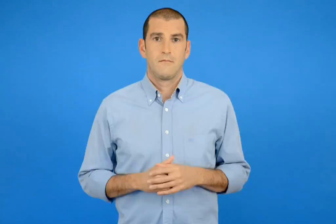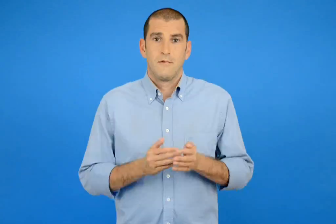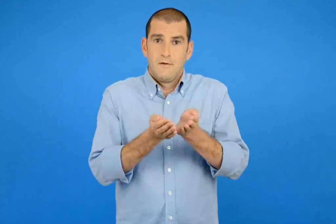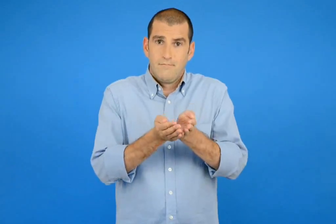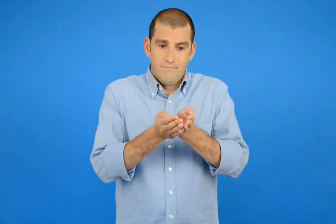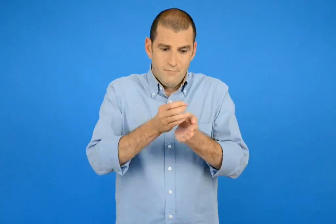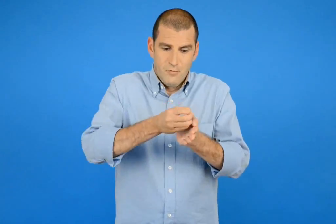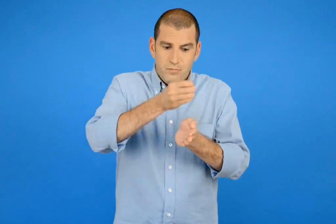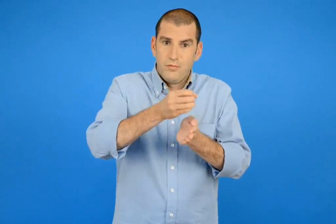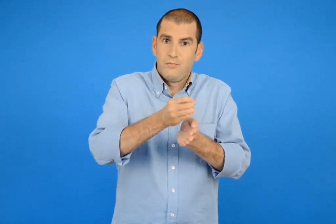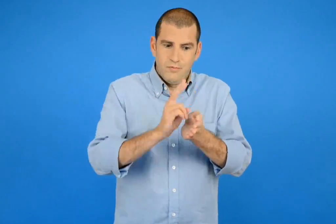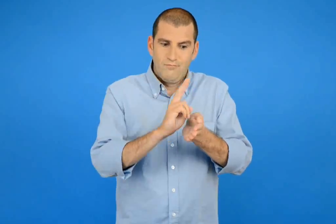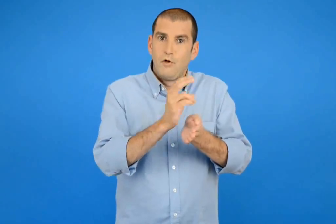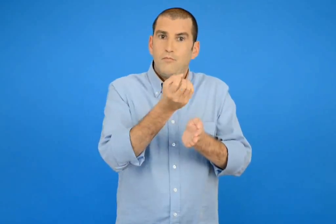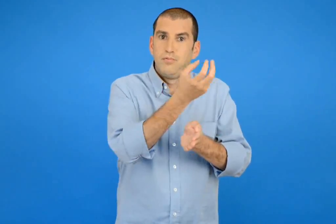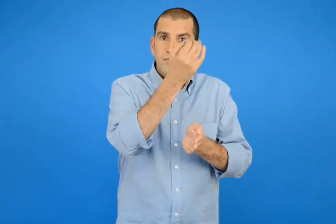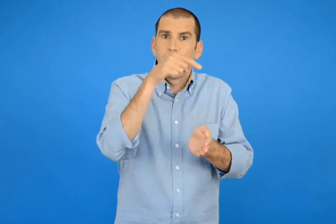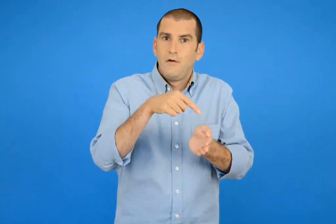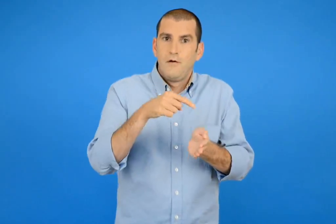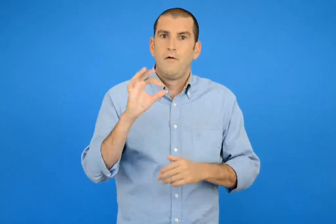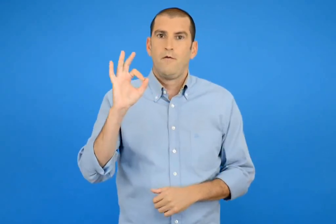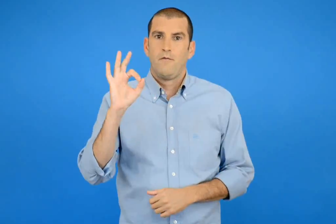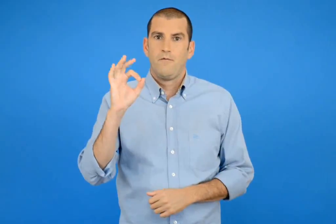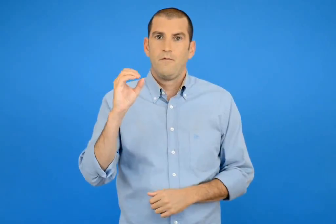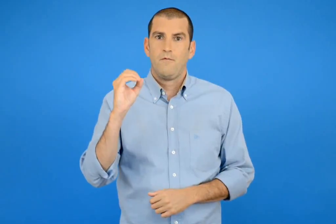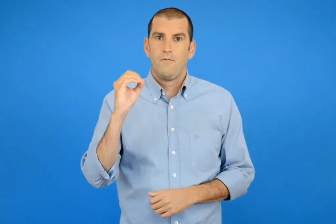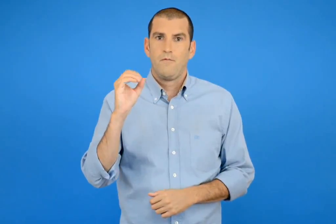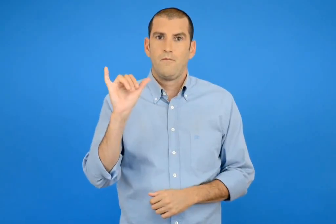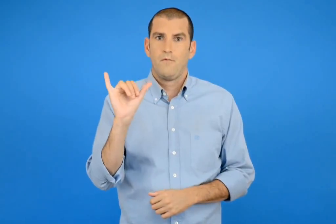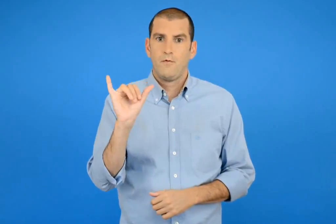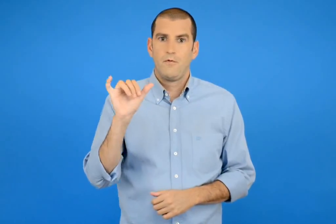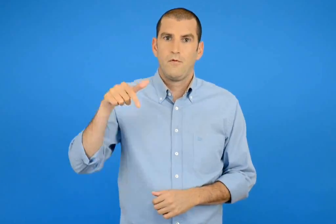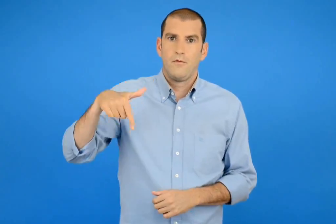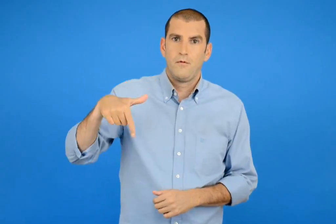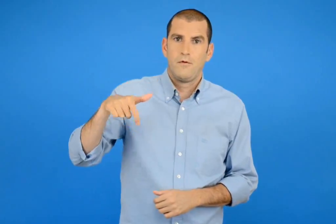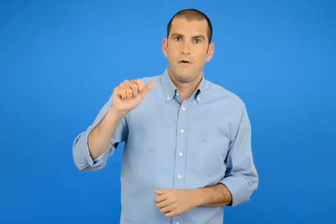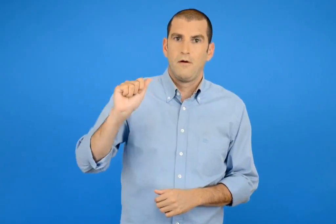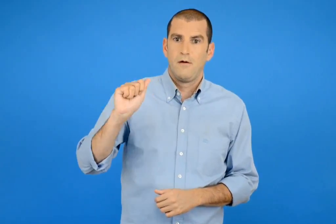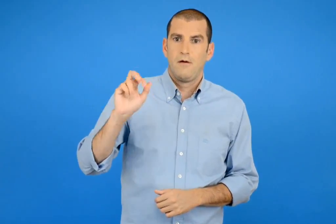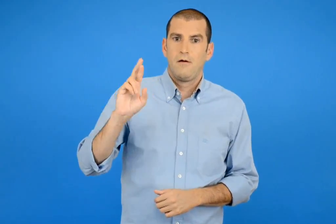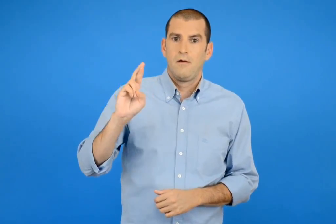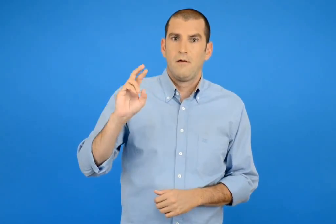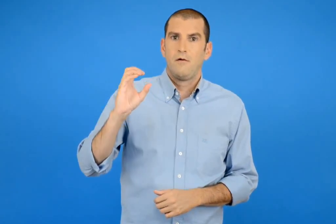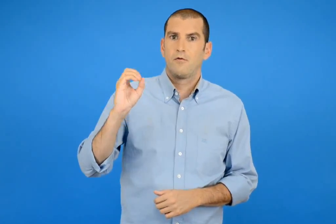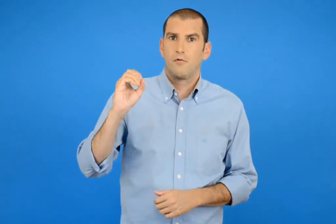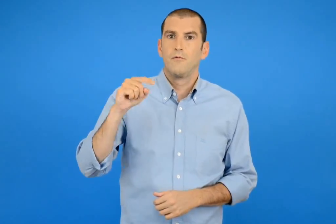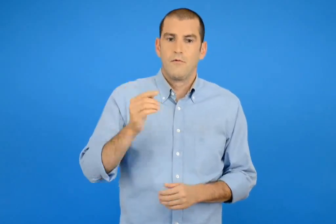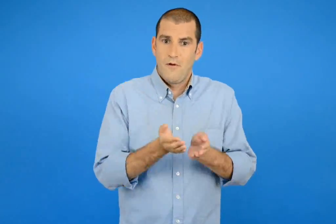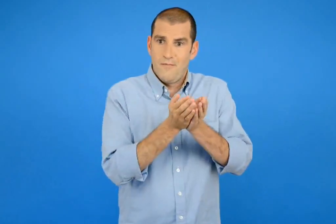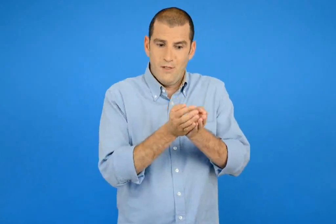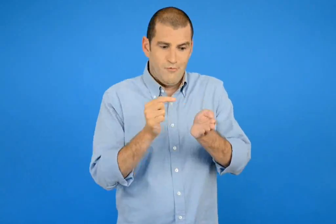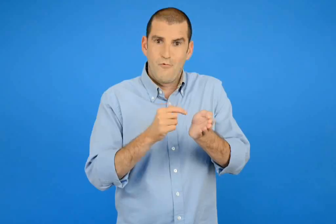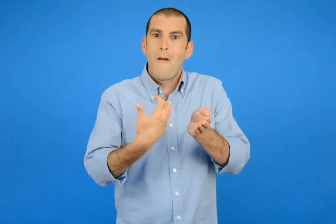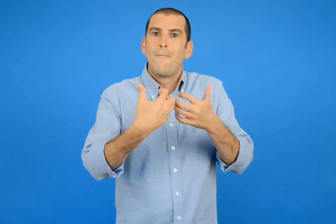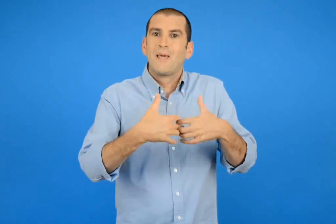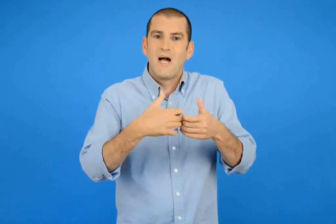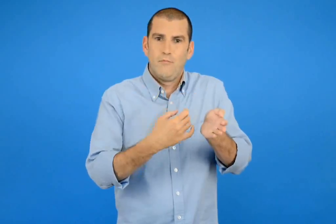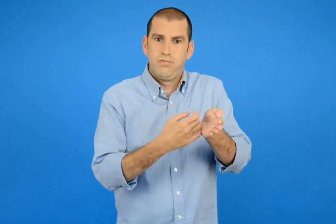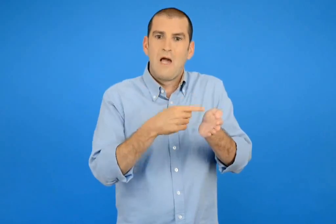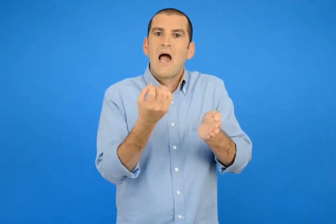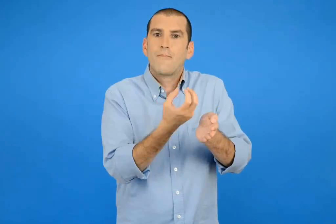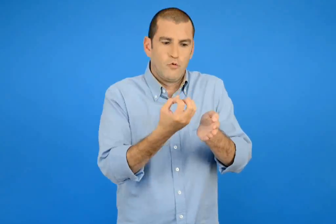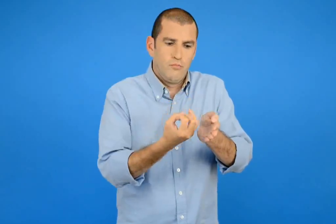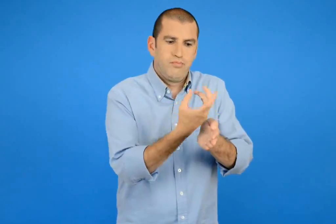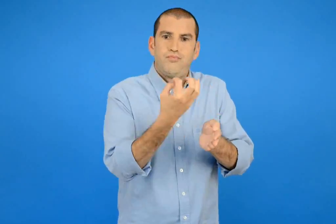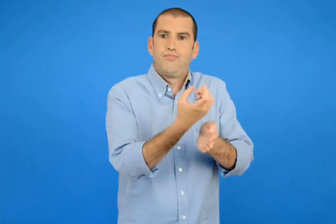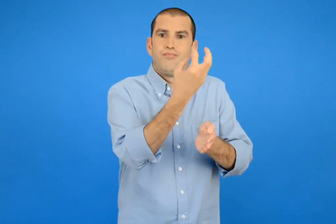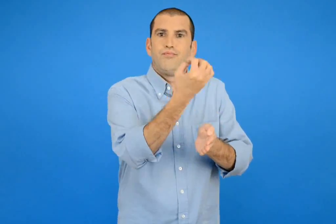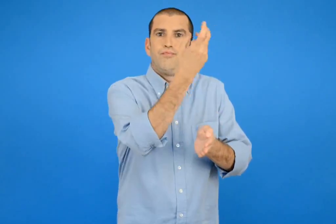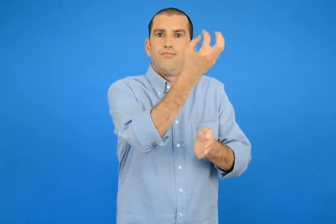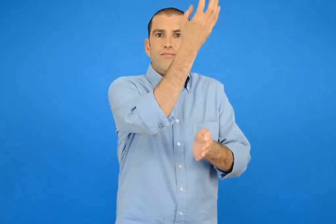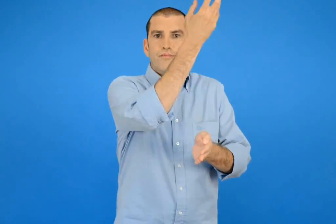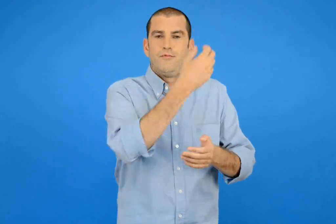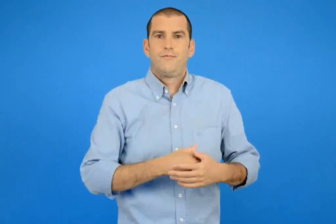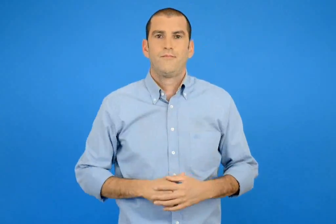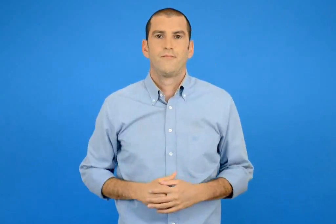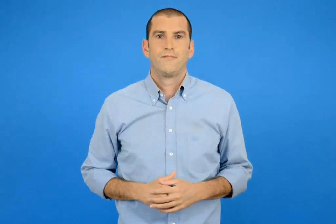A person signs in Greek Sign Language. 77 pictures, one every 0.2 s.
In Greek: φουγάρο το μέρος από όπου βγαίνει ο καπνός από τις μηχανές του πλοίου
